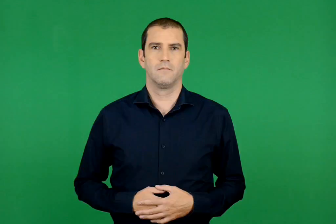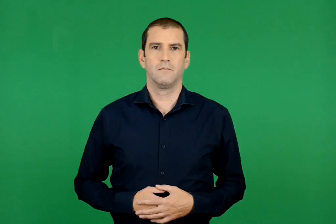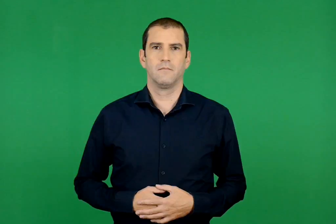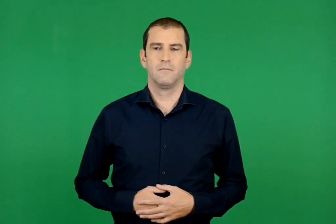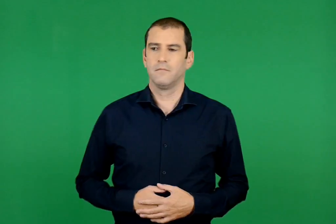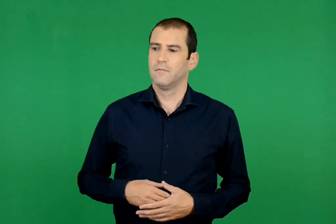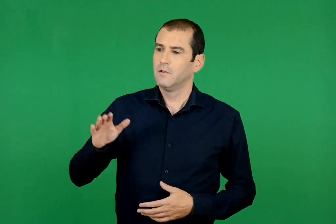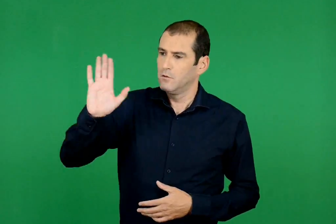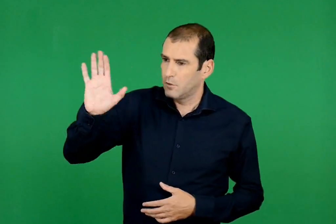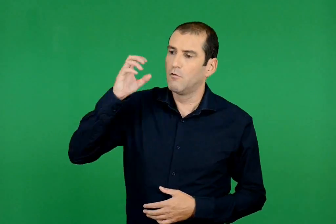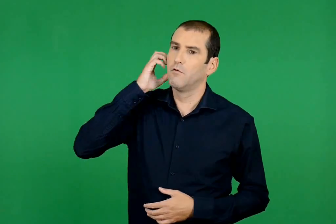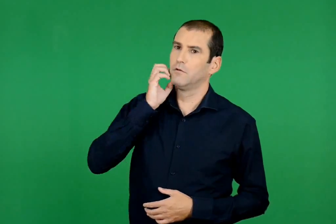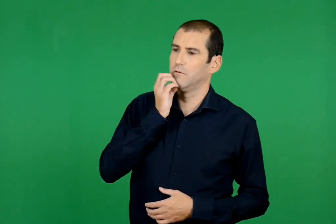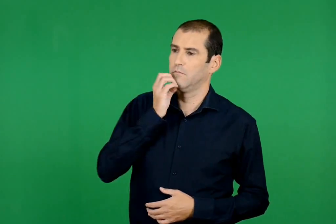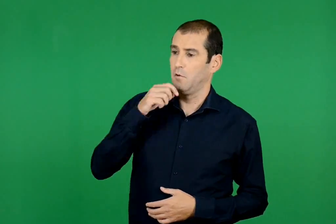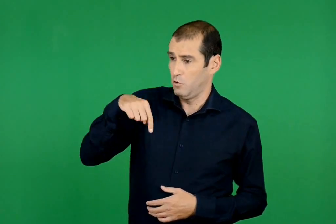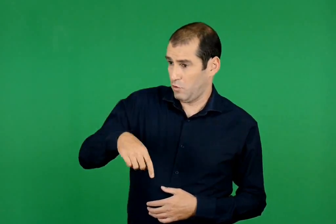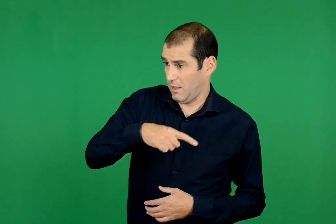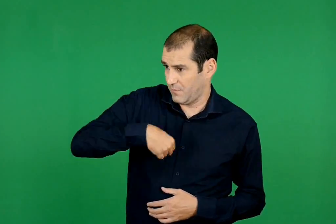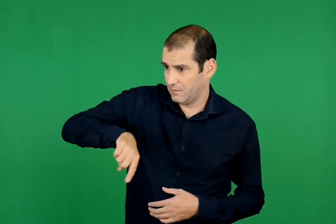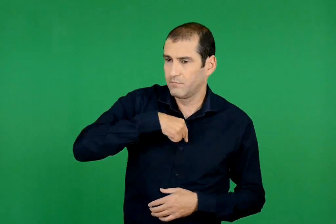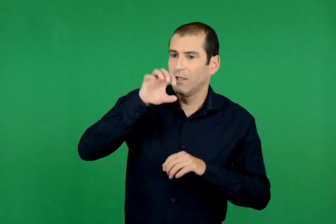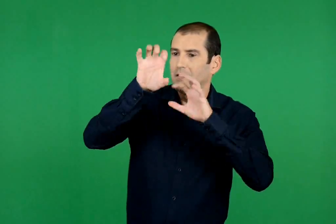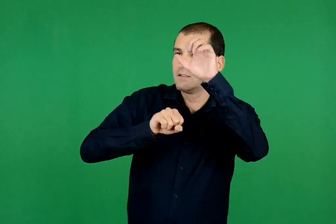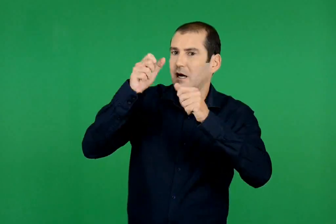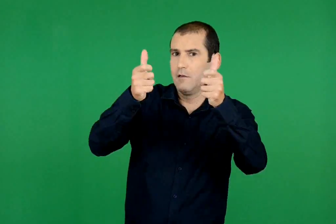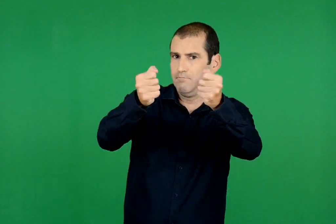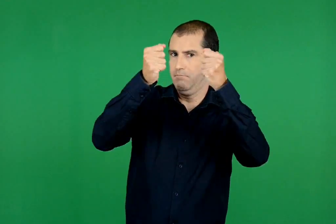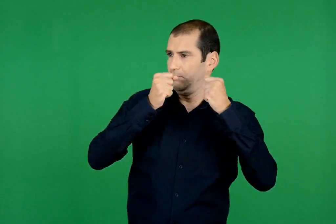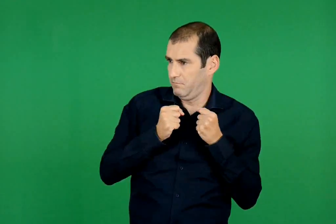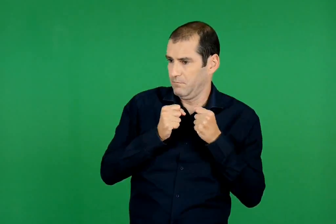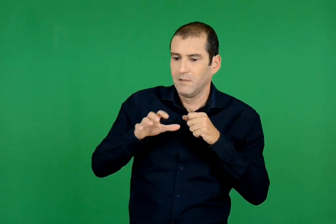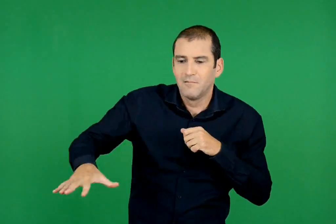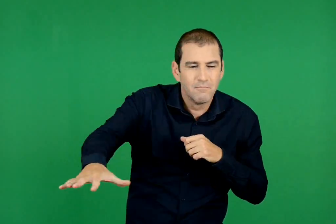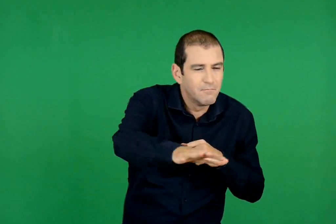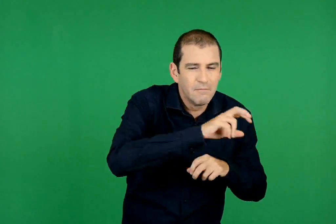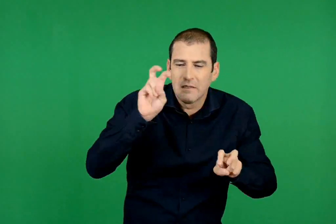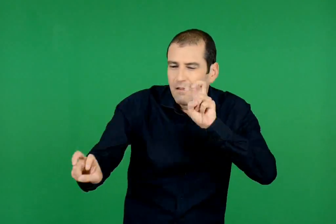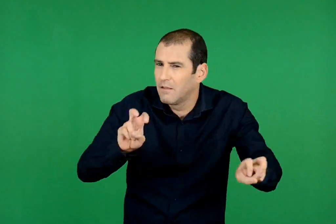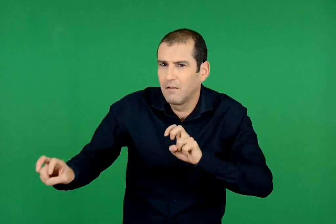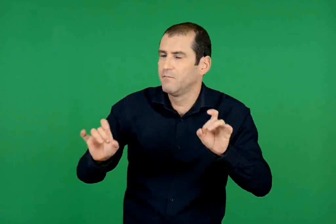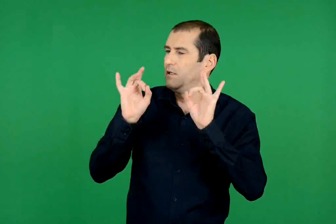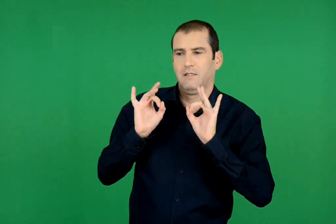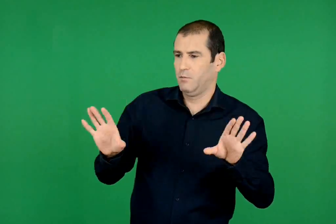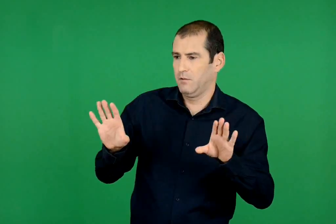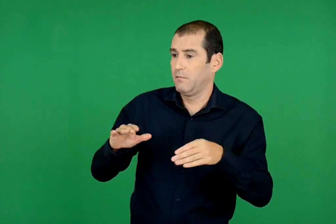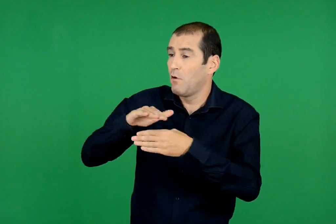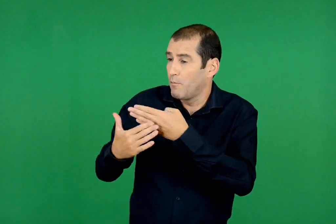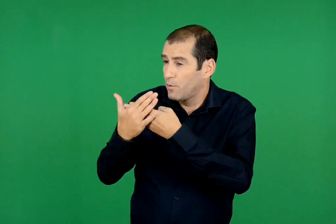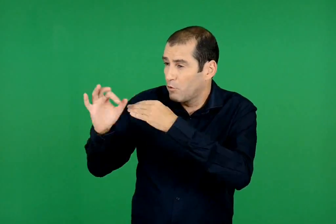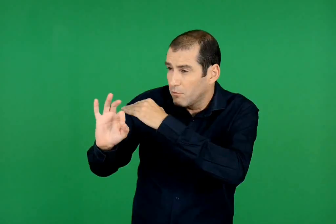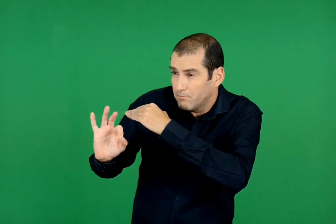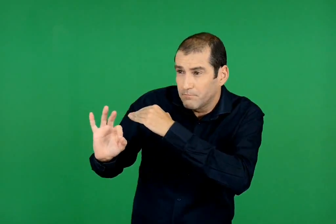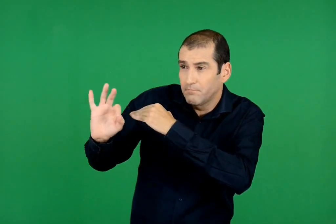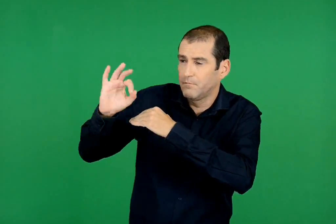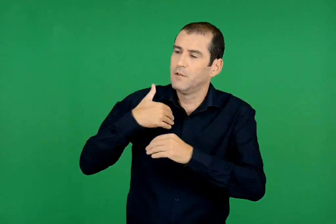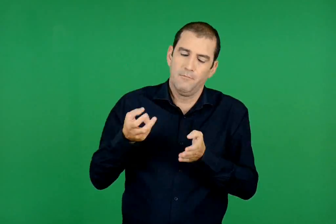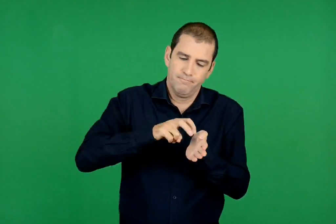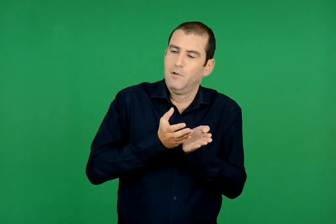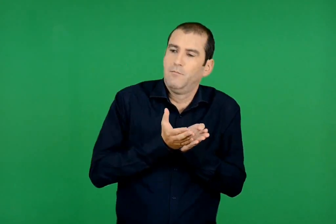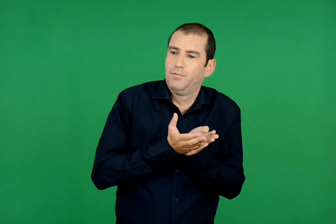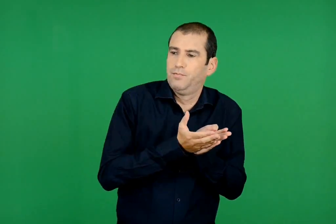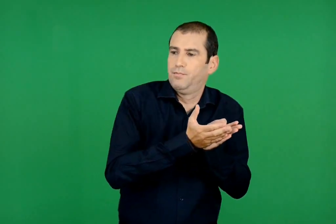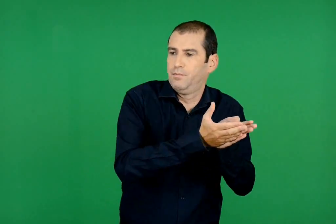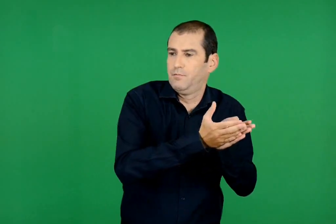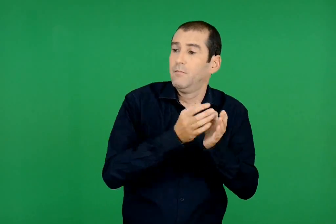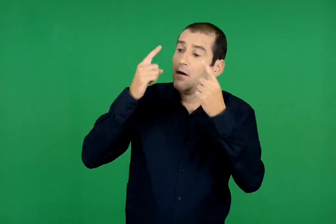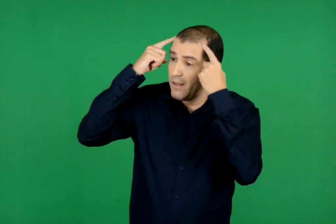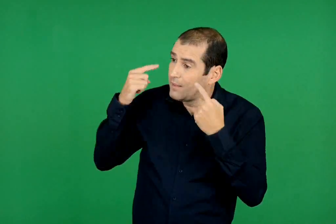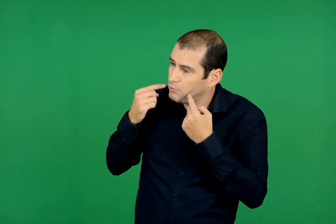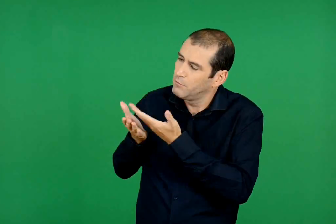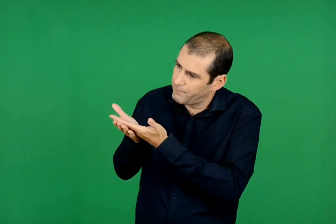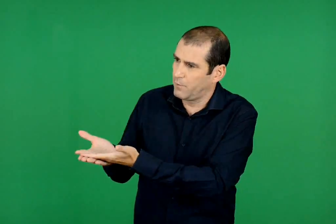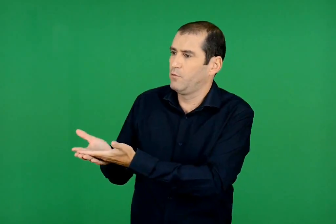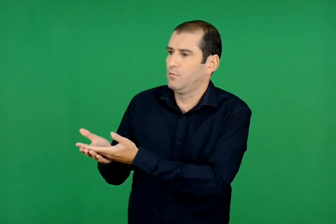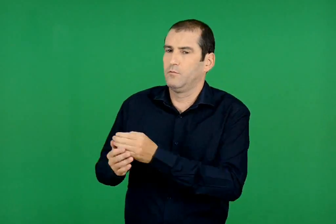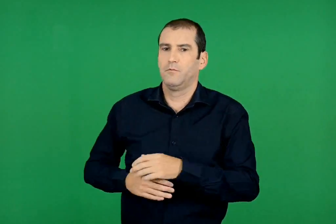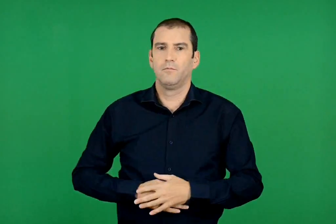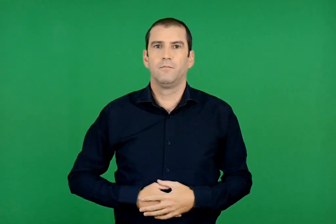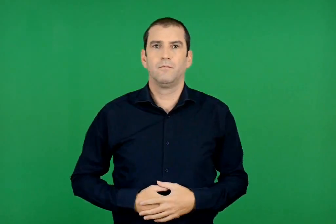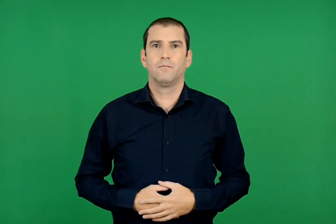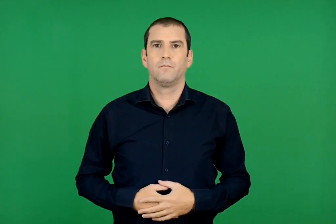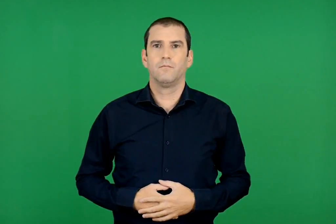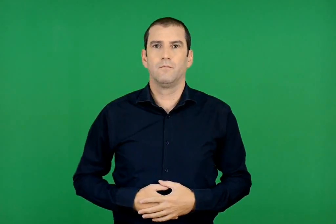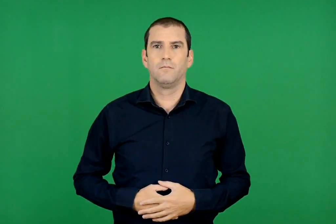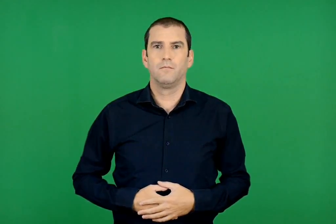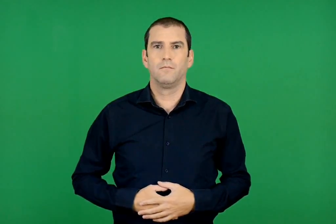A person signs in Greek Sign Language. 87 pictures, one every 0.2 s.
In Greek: στο καλό οδυσσέα , τώρα εμεις θα πάρουμε τη σκάλα , δε θα αφήσουμε κανένα σημάδι ολόγυρα σας και το πρωί με το έβγα του ηλίου θα μπούμε στα πλοία. άντε κι ο θεός βοηθός
